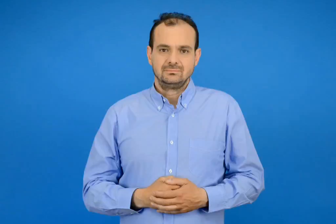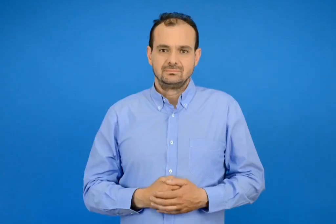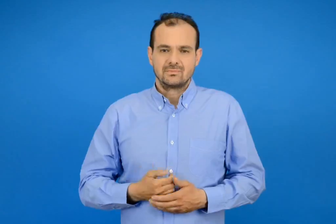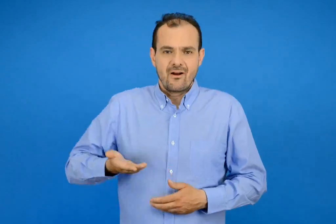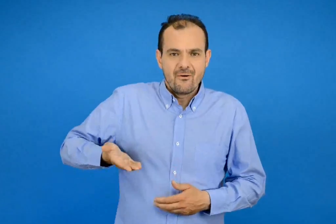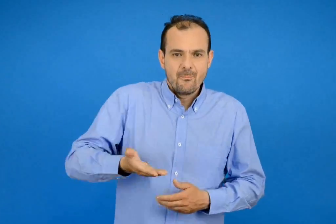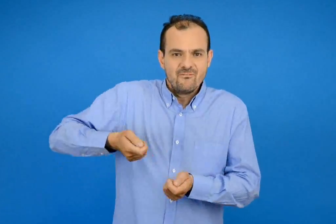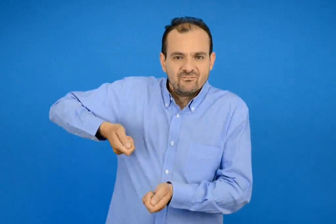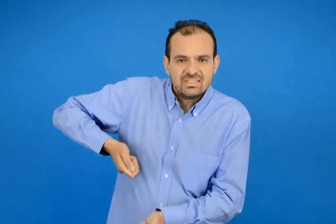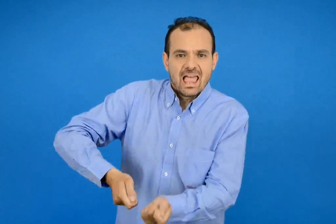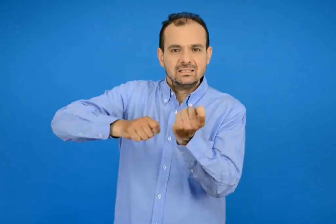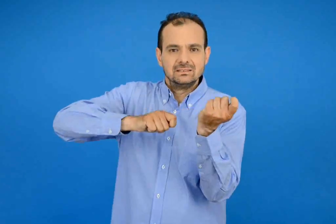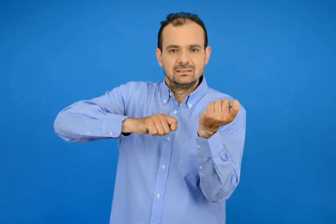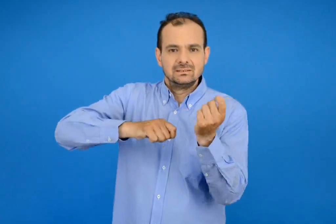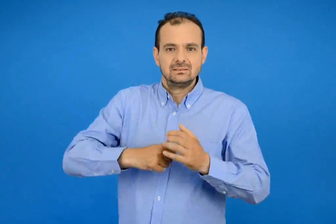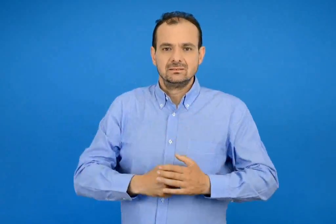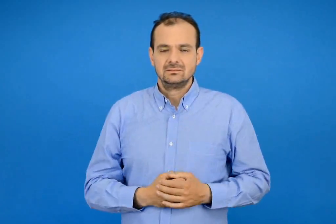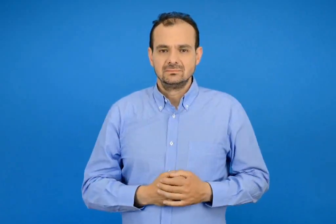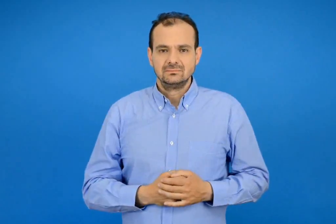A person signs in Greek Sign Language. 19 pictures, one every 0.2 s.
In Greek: φτυάρι
